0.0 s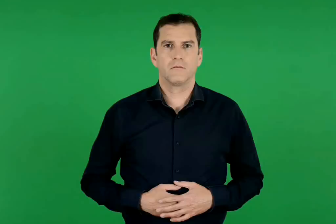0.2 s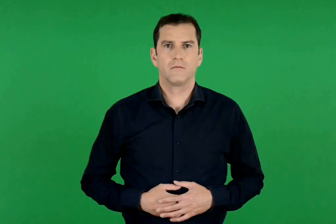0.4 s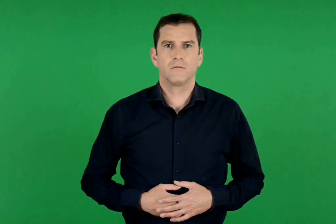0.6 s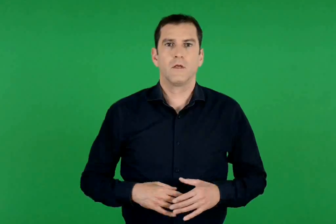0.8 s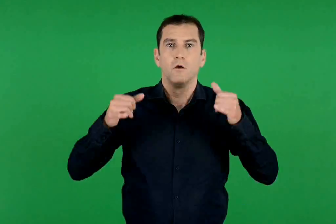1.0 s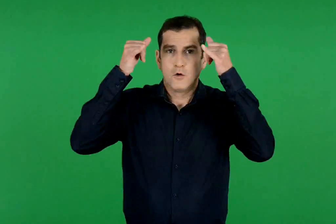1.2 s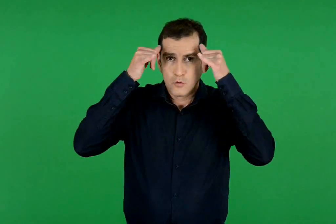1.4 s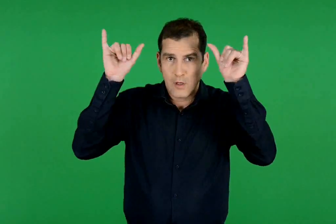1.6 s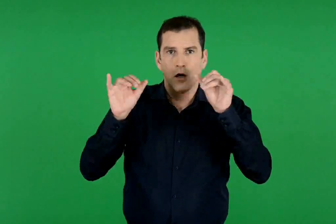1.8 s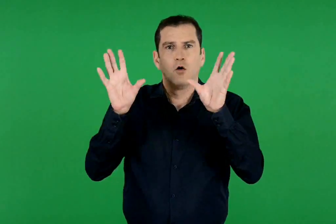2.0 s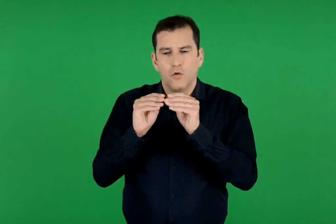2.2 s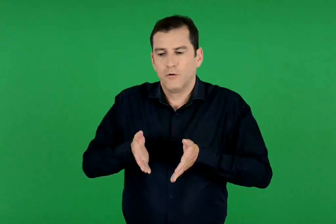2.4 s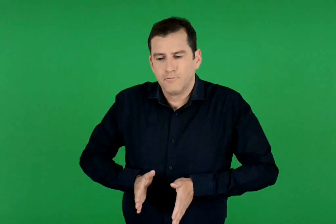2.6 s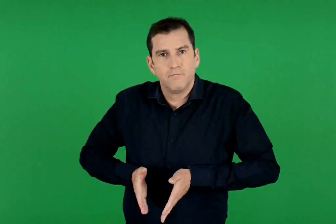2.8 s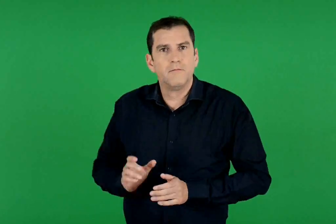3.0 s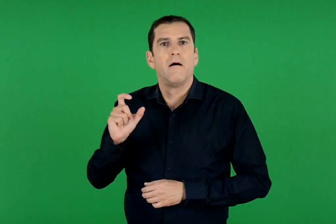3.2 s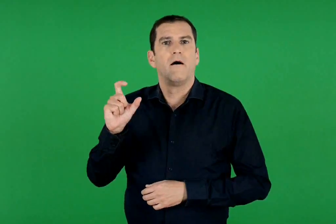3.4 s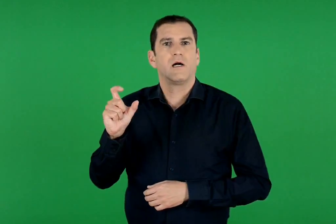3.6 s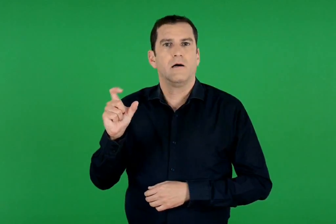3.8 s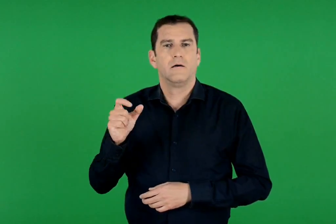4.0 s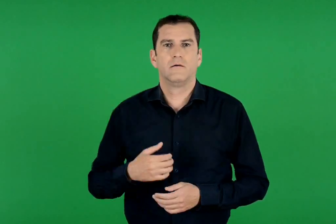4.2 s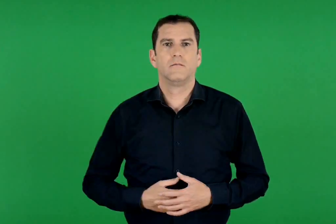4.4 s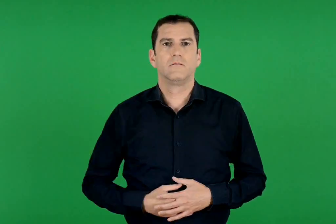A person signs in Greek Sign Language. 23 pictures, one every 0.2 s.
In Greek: ζώα που γεννούν αυγά
